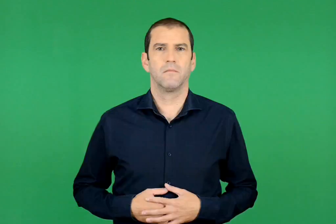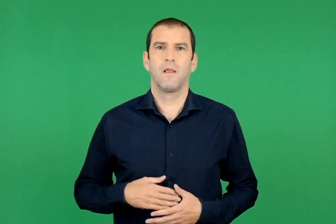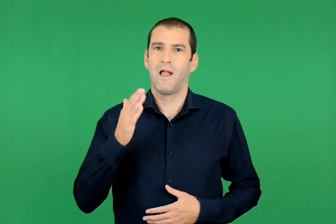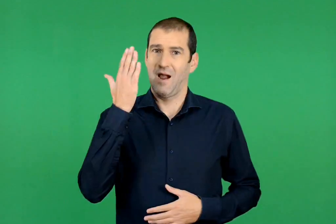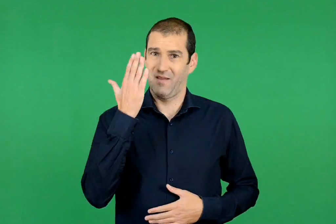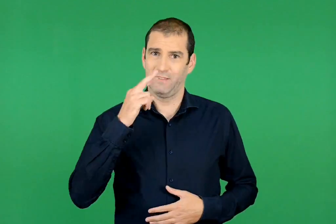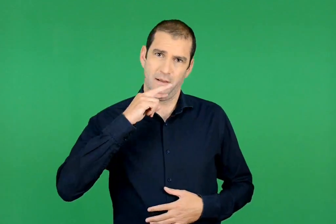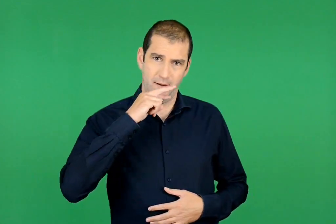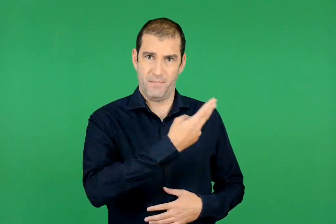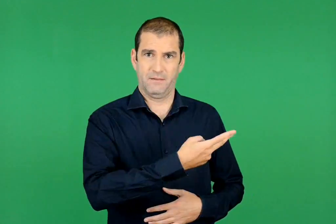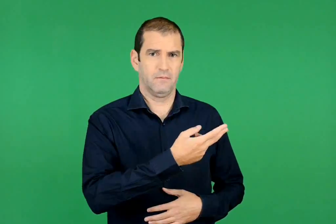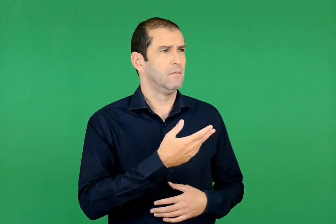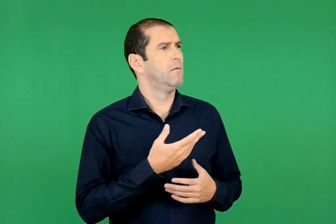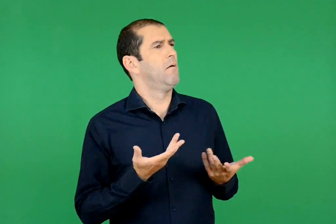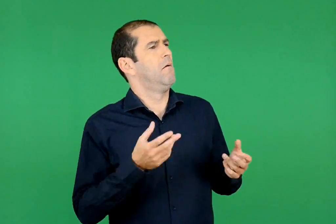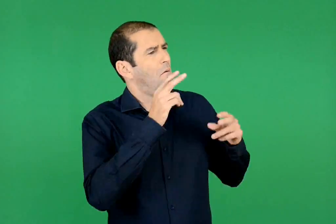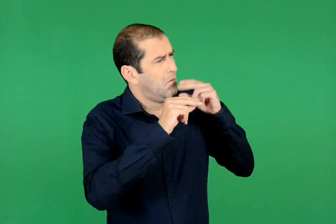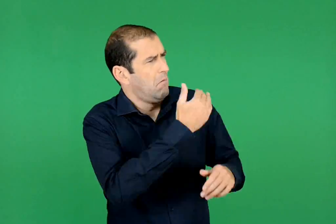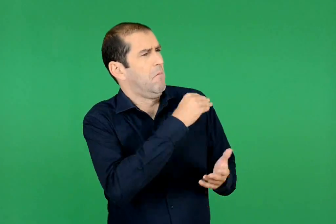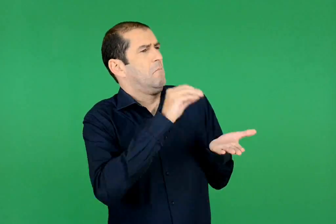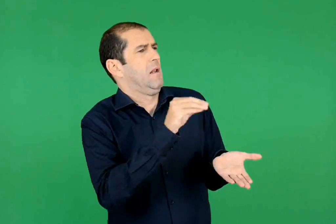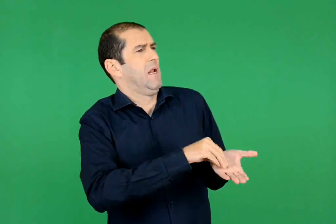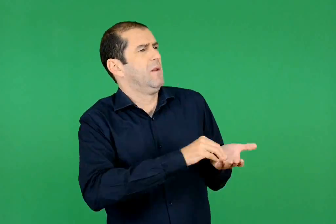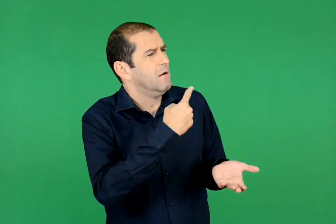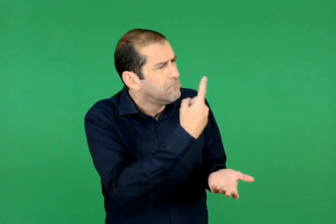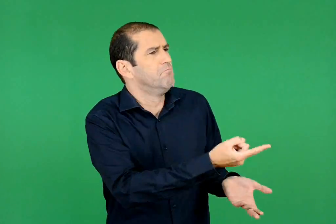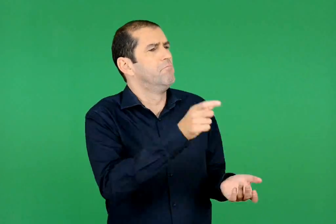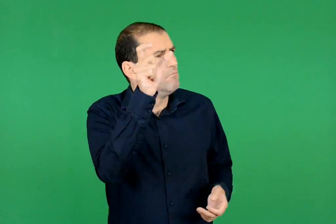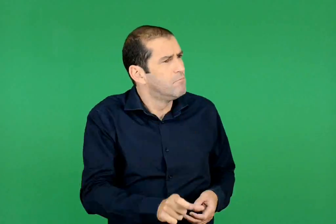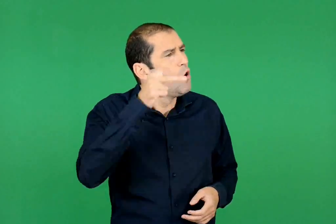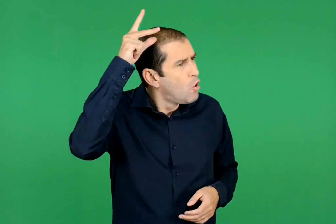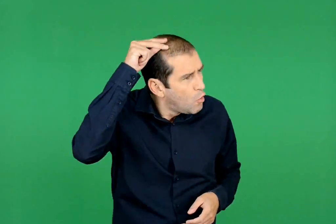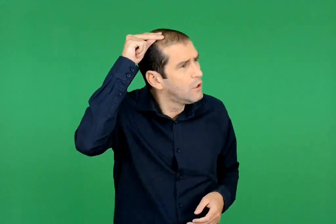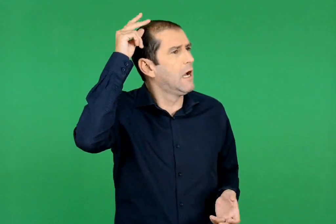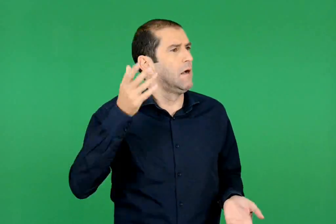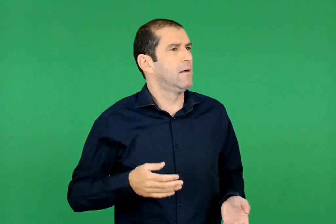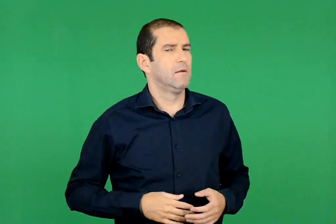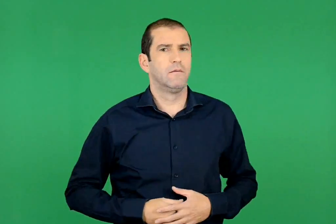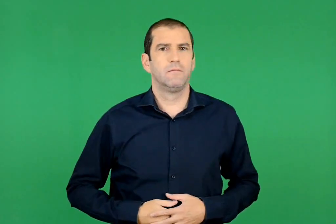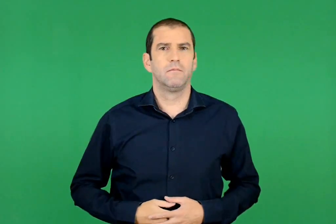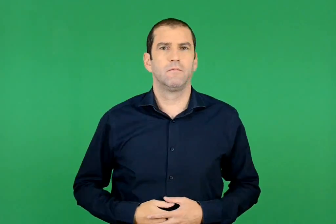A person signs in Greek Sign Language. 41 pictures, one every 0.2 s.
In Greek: ε , δεν είπαμε ; αποκρίθηκε ο καθρέφτης. η λουκία
